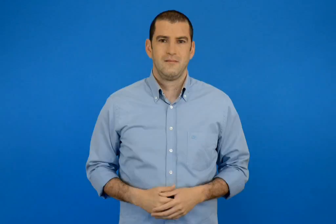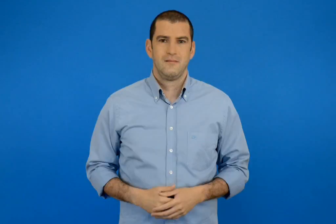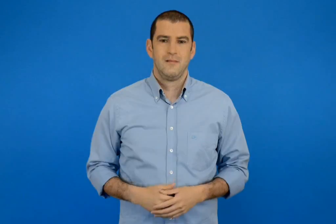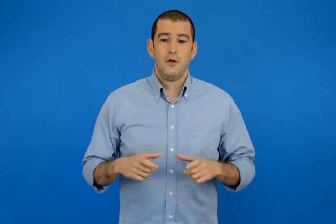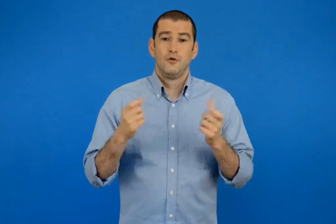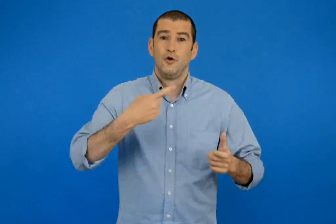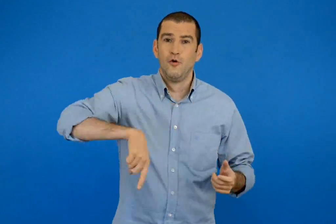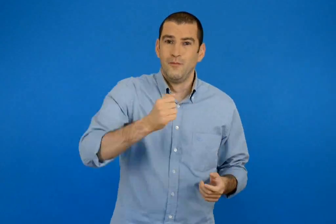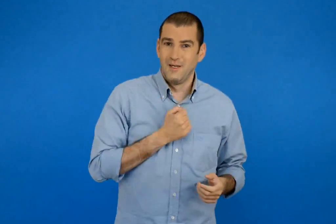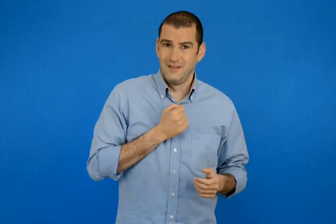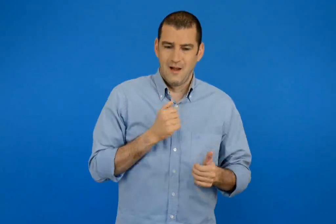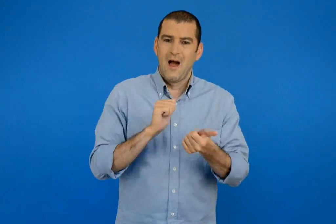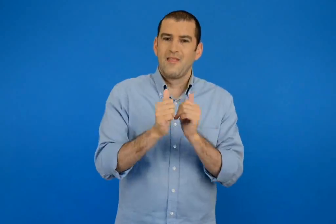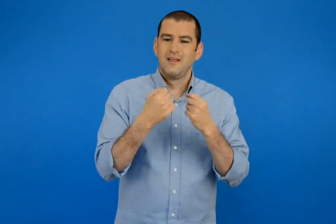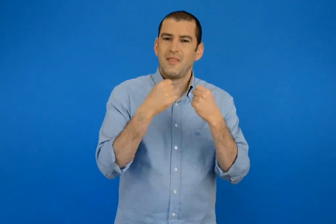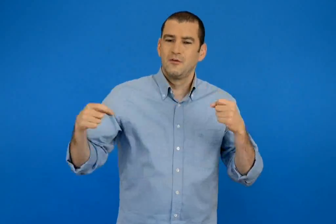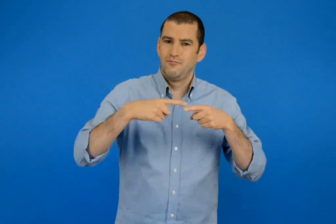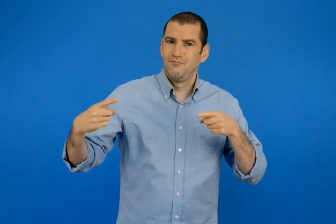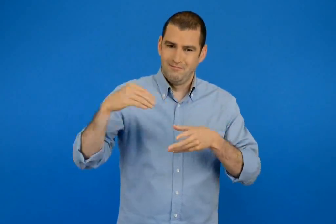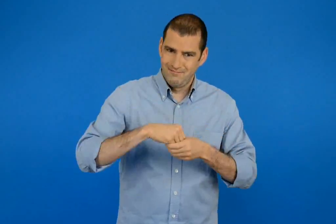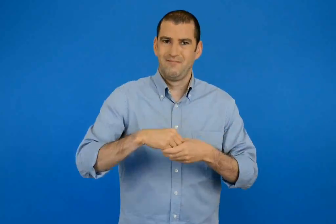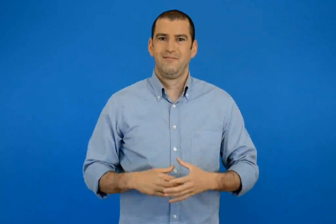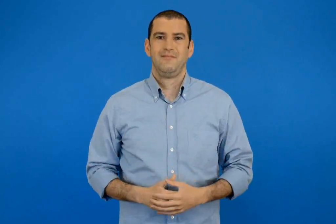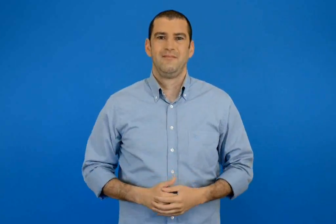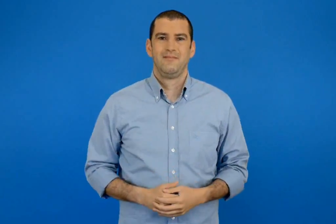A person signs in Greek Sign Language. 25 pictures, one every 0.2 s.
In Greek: οι αθλητικές δραστηριότητες στο σχολείο µας
